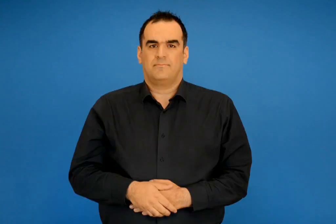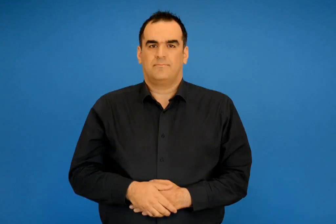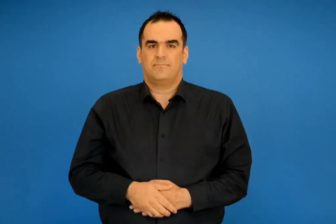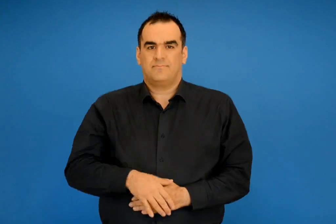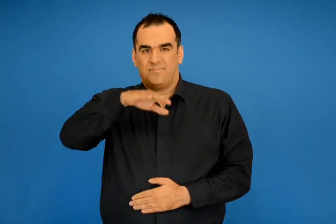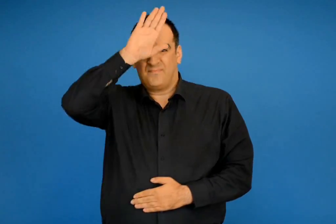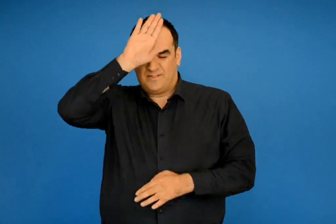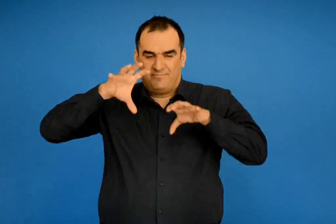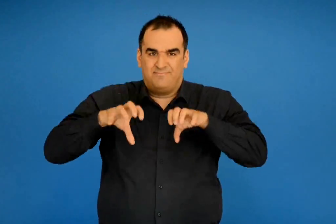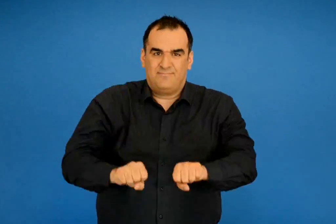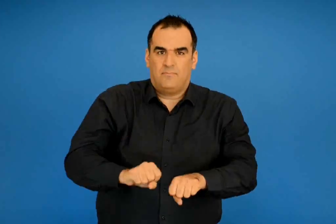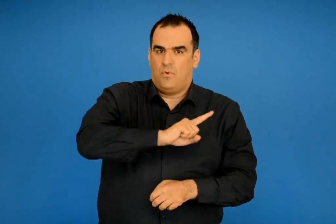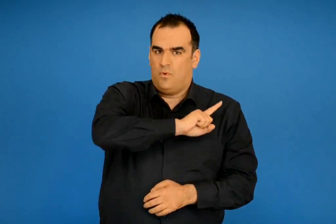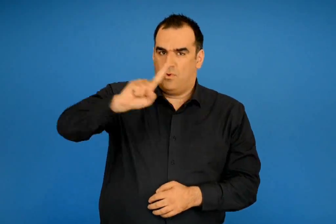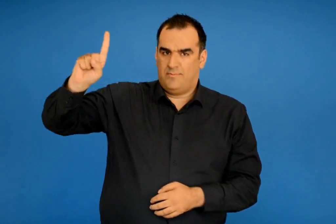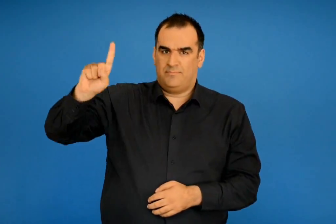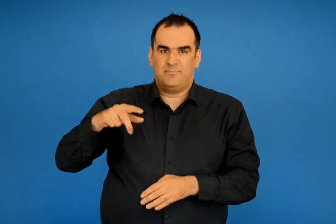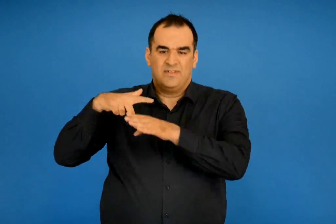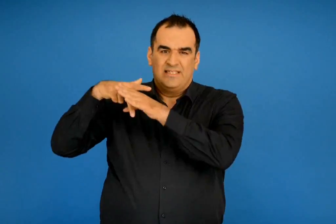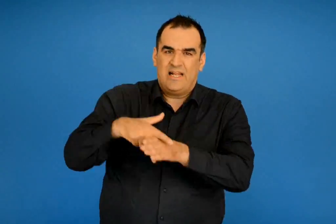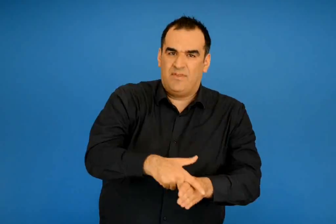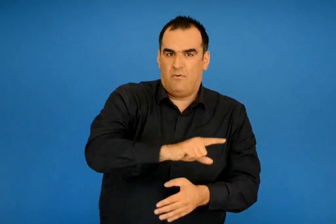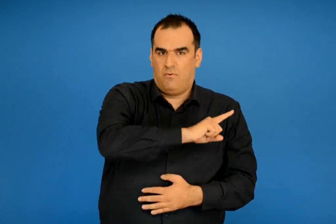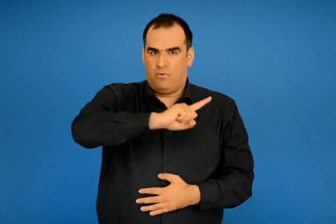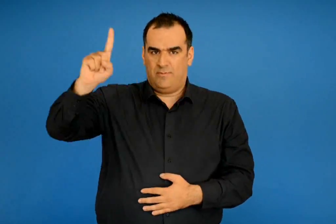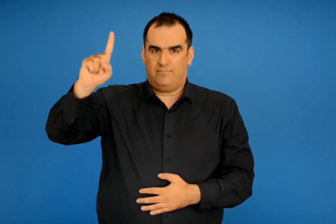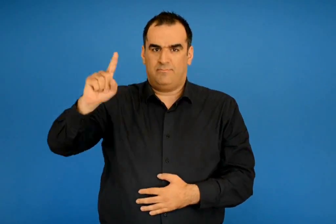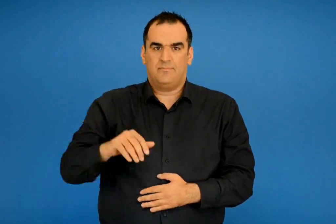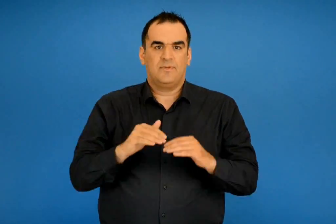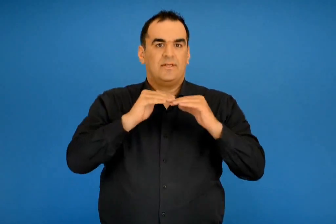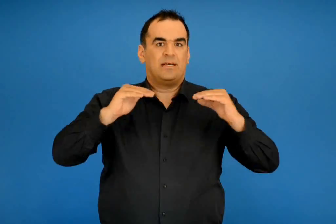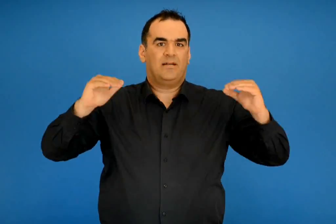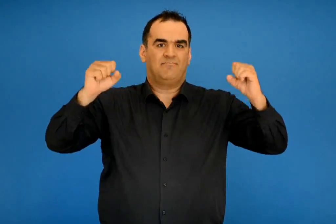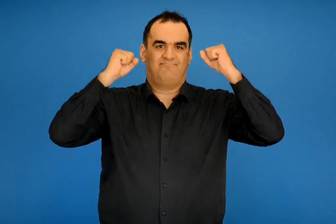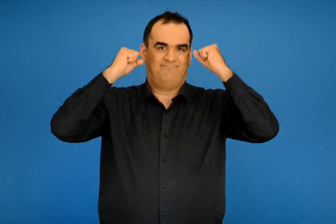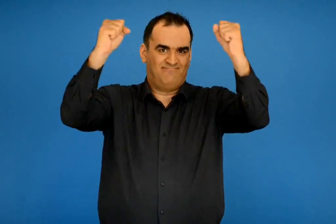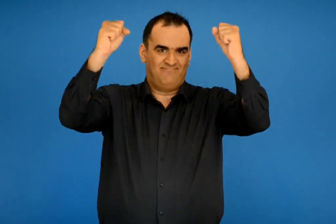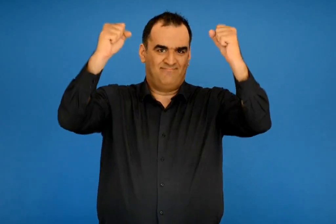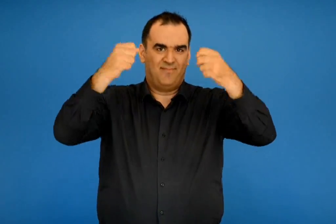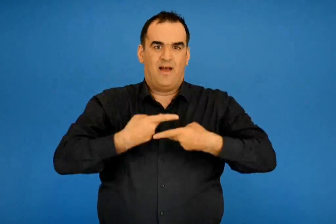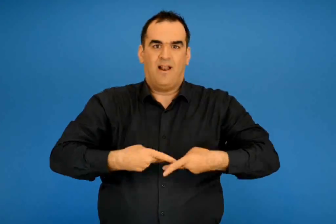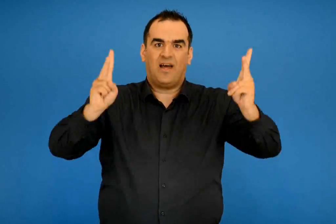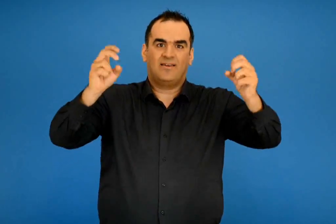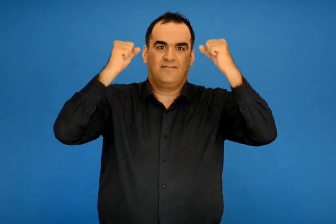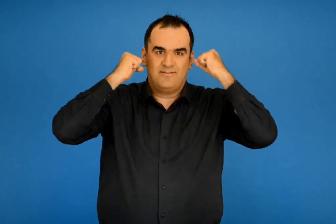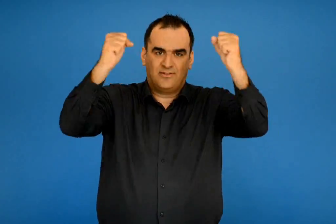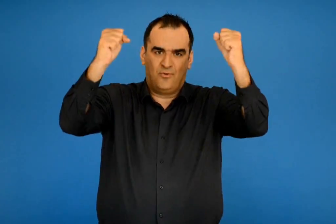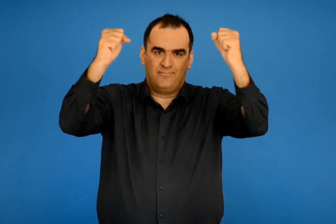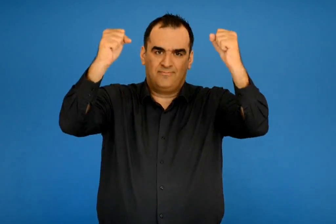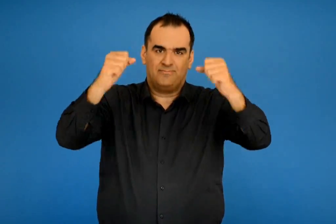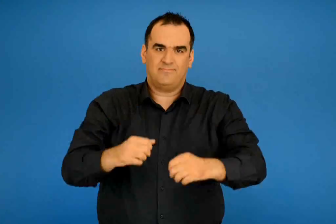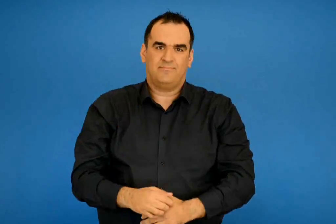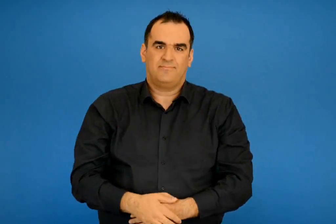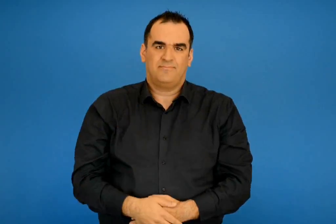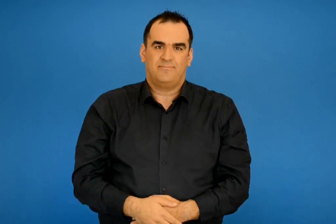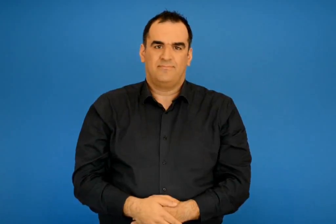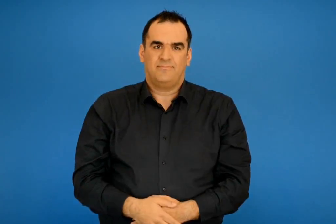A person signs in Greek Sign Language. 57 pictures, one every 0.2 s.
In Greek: όχι στους τυράννους όχι στη σκλαβιά ζητώ η ειρήνη ζητώ η λευτεριά
